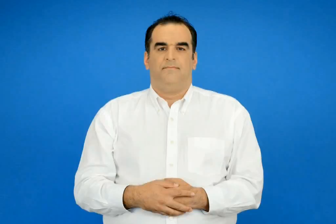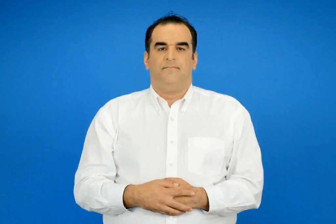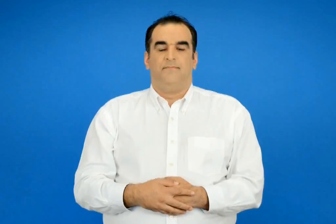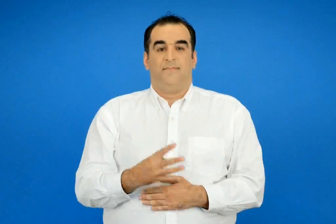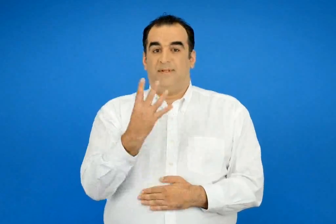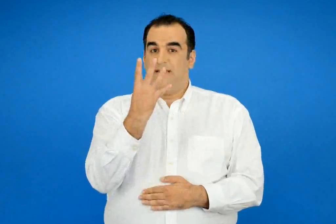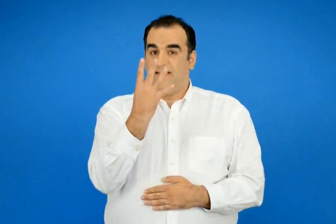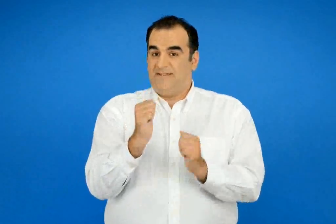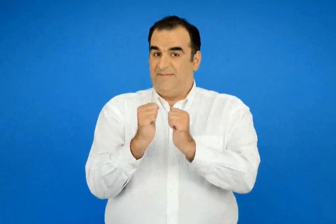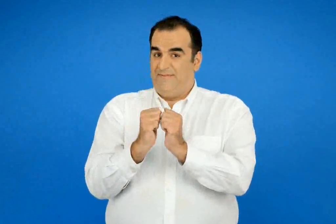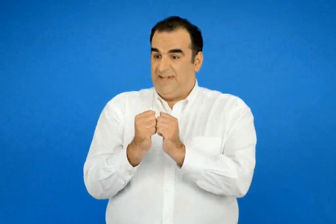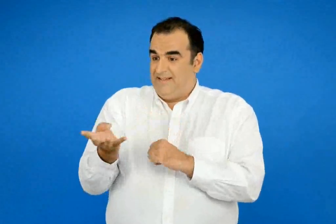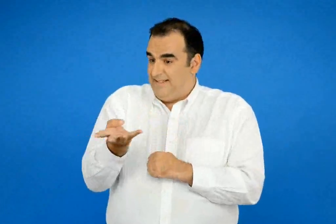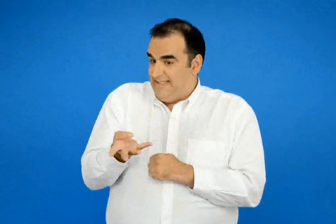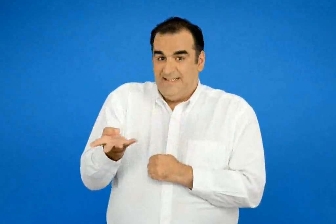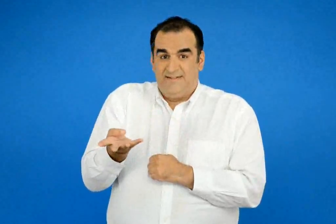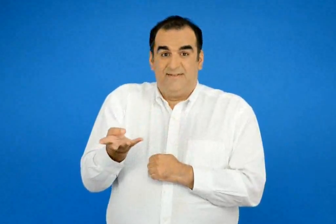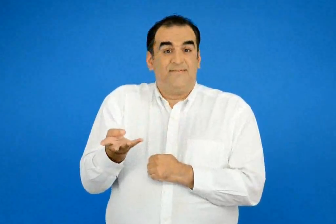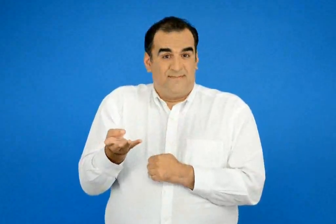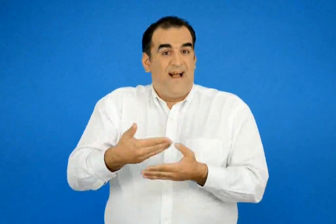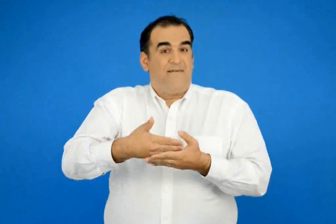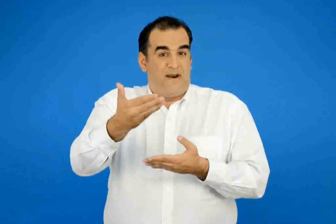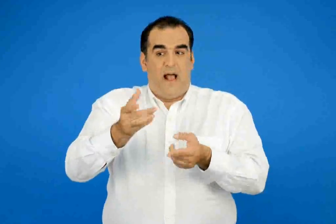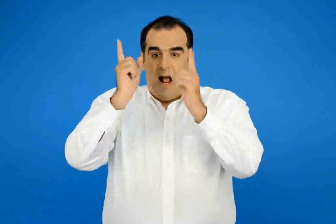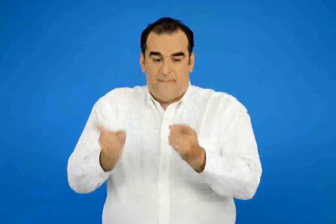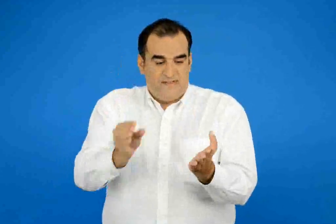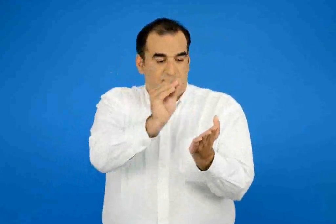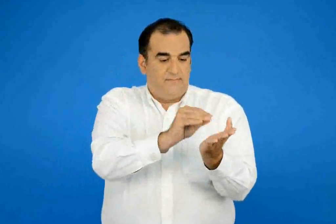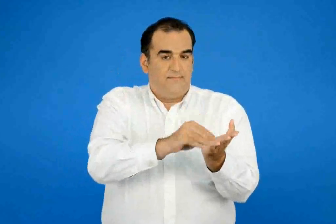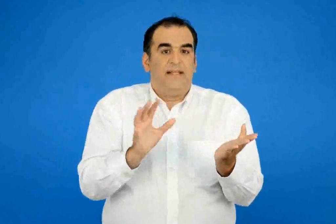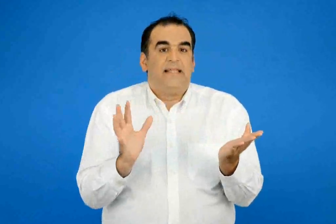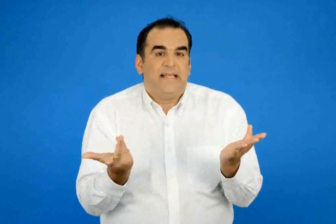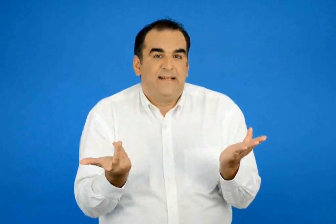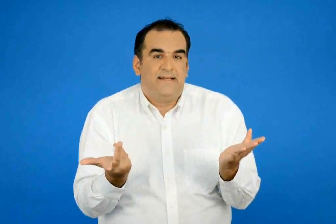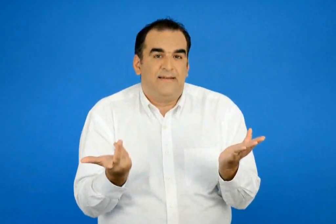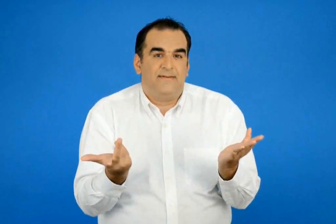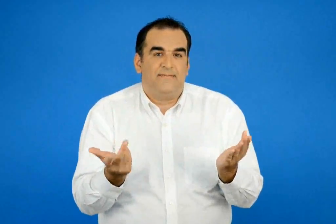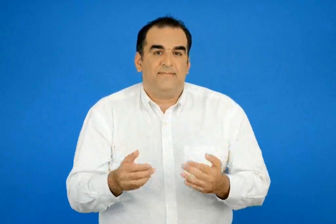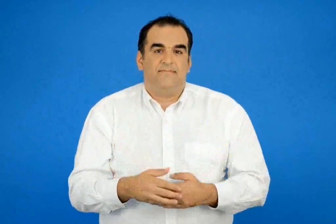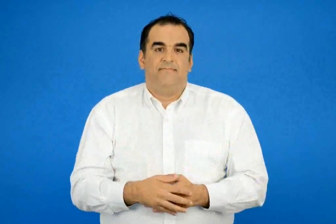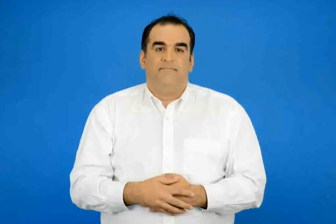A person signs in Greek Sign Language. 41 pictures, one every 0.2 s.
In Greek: τι αποφάσισαν να βάλουν οι τέσσερις φίλοι στην εφημερίδα τους ;
